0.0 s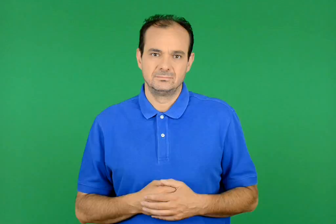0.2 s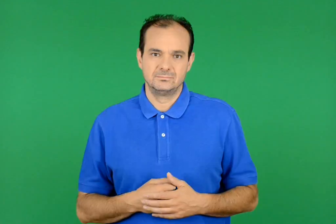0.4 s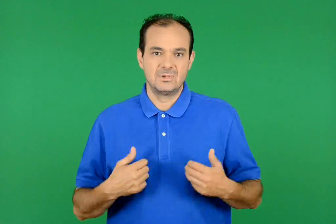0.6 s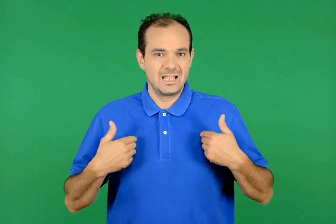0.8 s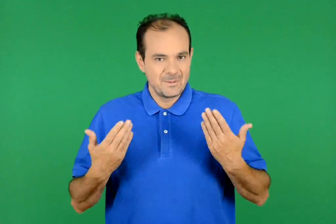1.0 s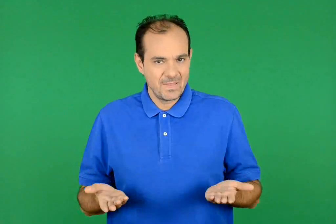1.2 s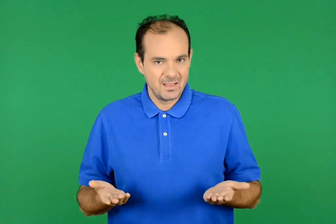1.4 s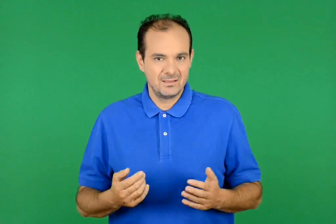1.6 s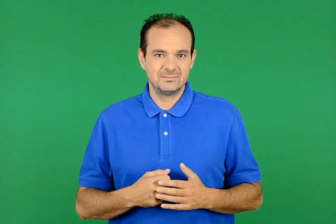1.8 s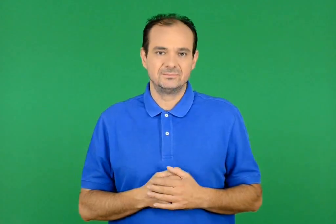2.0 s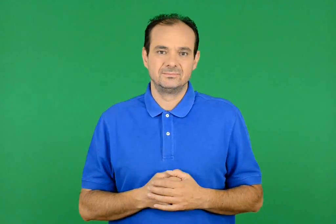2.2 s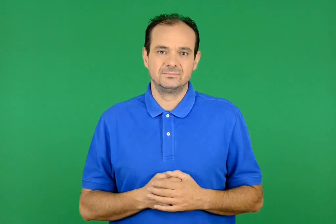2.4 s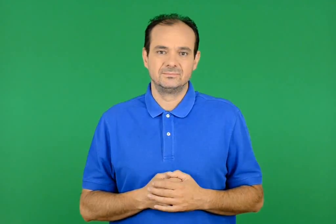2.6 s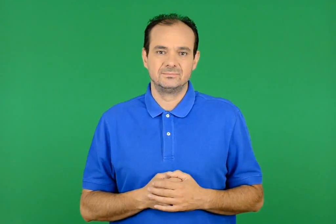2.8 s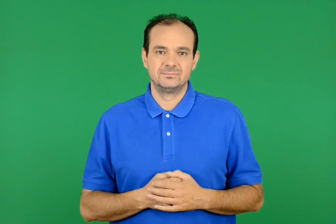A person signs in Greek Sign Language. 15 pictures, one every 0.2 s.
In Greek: είμαι
